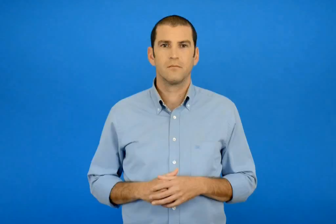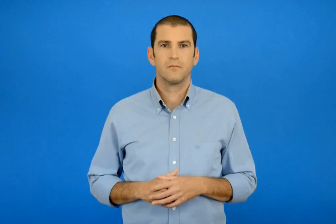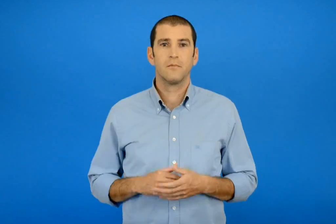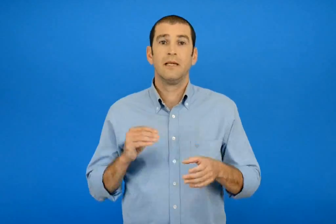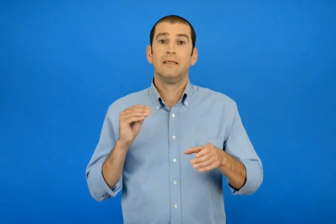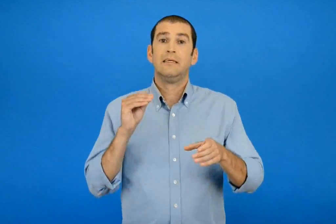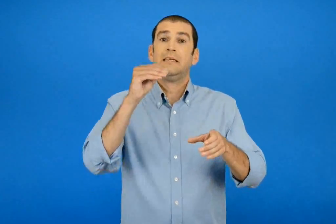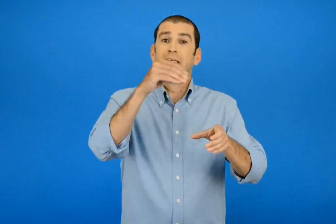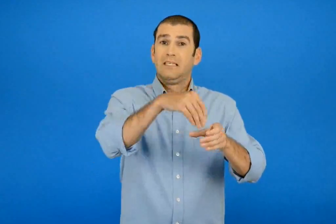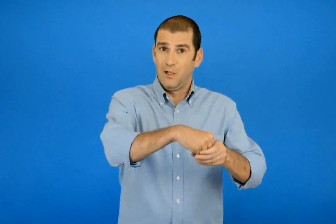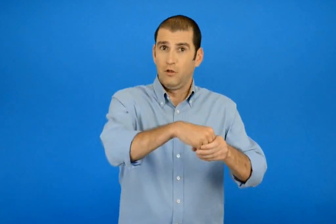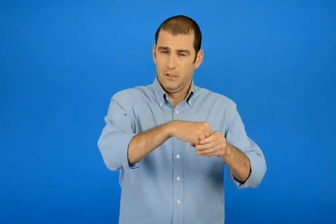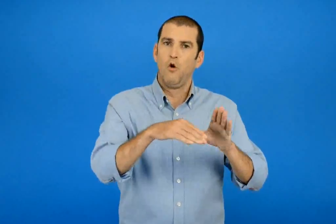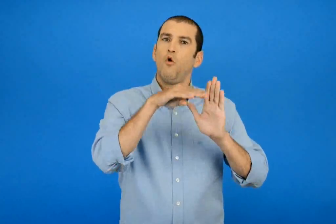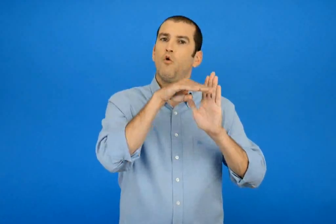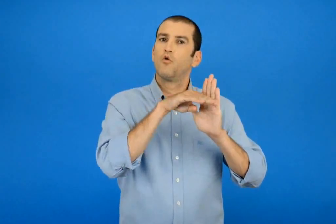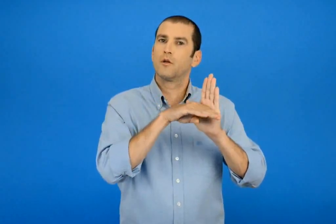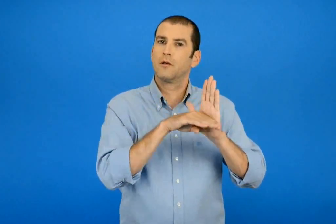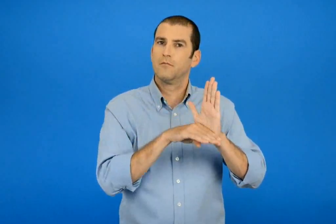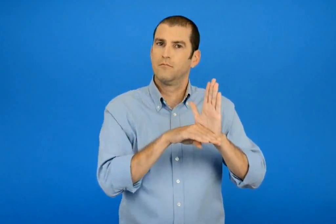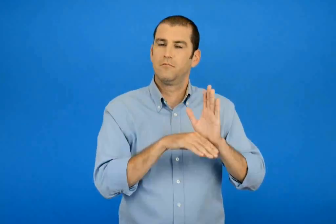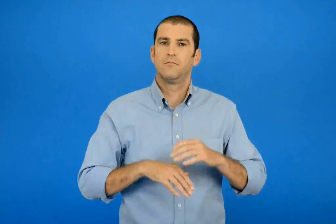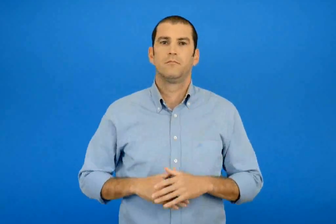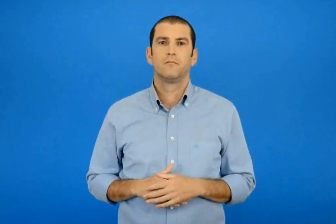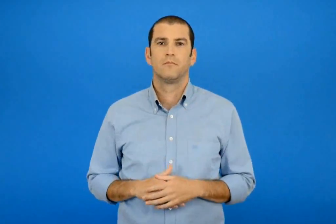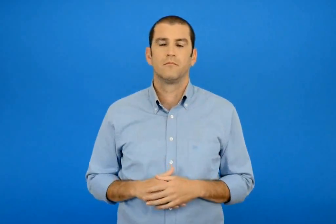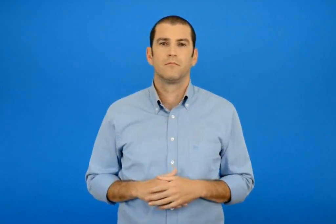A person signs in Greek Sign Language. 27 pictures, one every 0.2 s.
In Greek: οροί συμμέτοχης
